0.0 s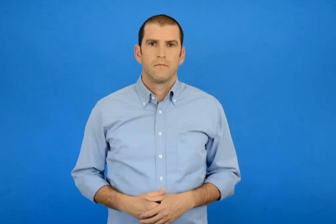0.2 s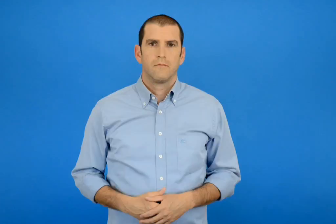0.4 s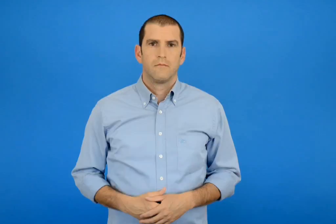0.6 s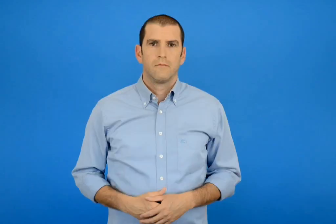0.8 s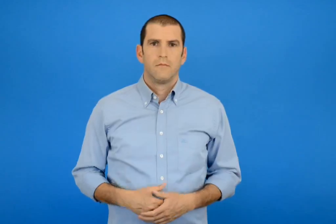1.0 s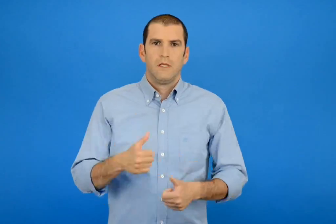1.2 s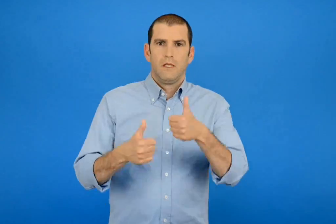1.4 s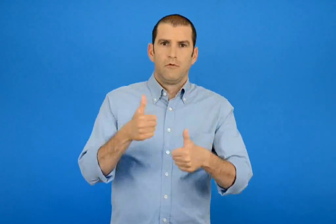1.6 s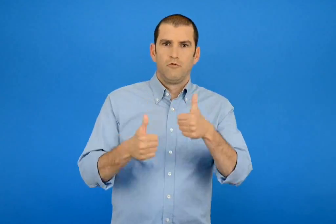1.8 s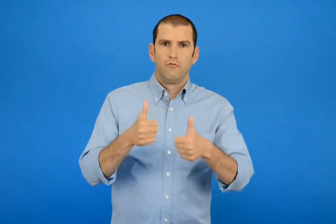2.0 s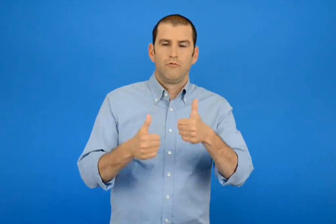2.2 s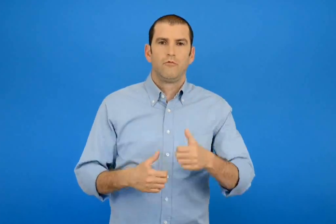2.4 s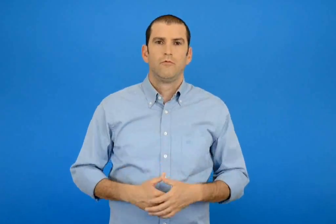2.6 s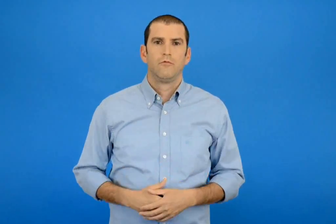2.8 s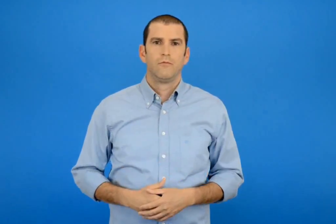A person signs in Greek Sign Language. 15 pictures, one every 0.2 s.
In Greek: ιούνιος
